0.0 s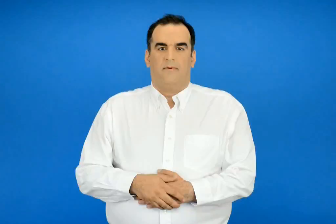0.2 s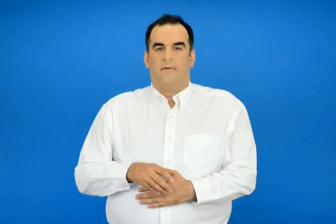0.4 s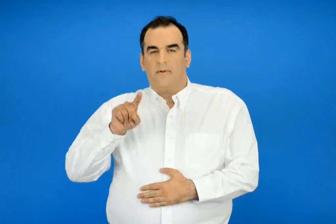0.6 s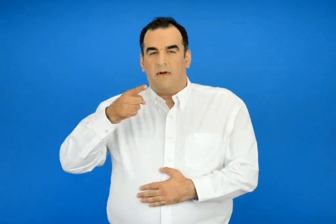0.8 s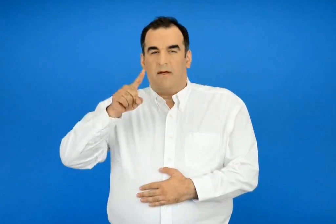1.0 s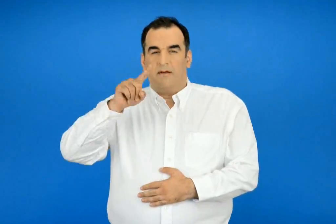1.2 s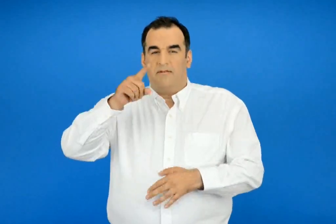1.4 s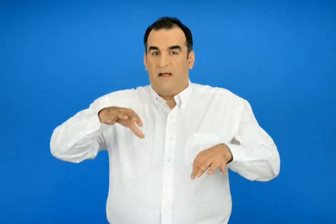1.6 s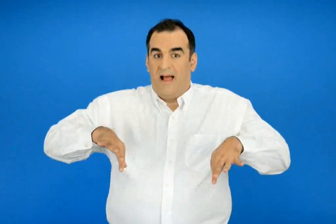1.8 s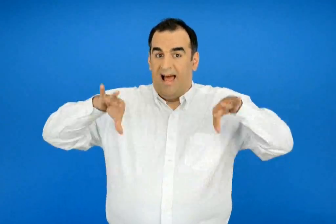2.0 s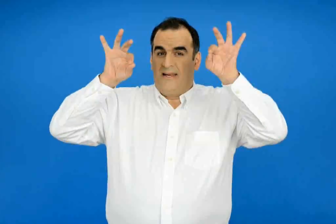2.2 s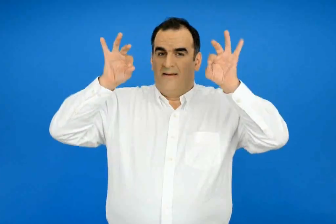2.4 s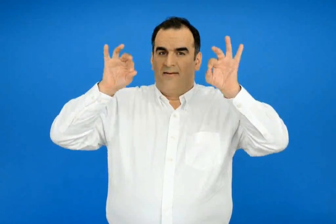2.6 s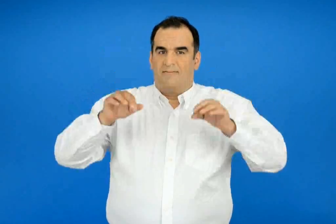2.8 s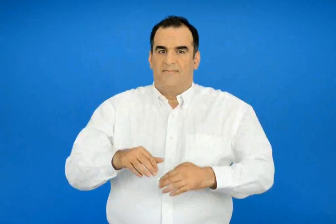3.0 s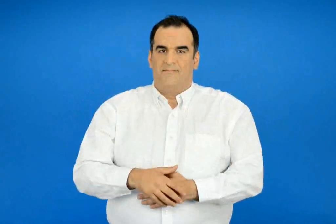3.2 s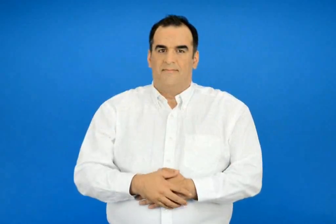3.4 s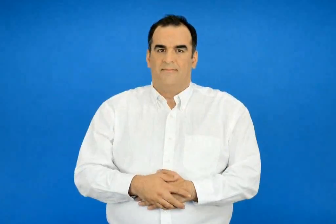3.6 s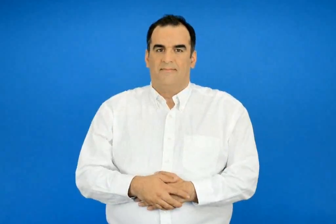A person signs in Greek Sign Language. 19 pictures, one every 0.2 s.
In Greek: η αρχή του ταξιδιού
